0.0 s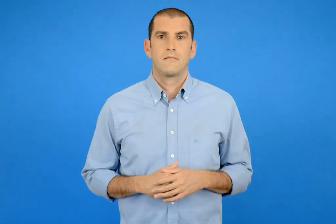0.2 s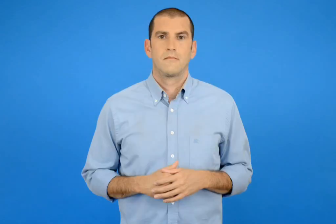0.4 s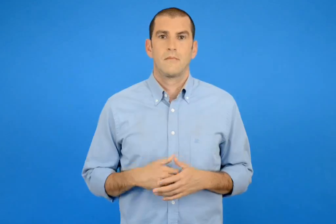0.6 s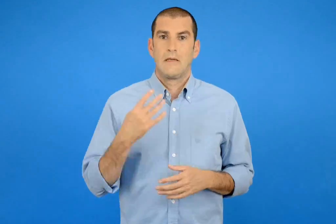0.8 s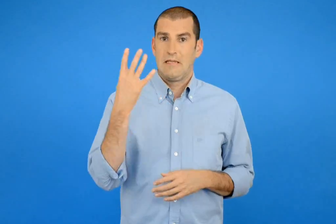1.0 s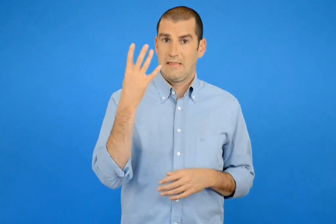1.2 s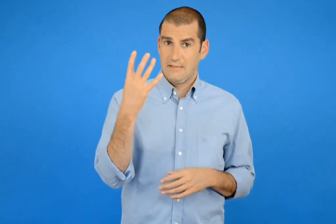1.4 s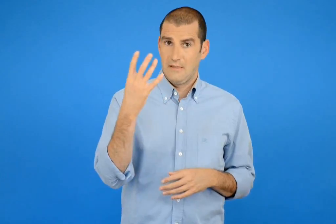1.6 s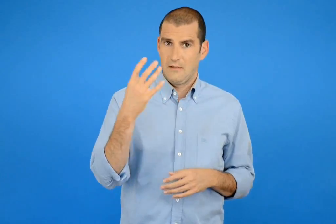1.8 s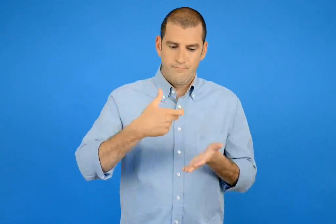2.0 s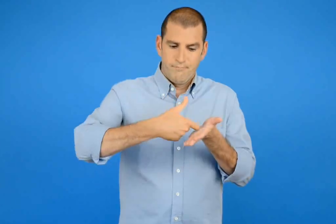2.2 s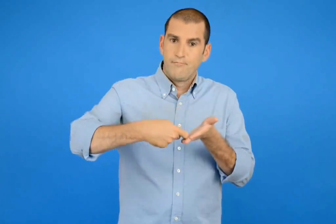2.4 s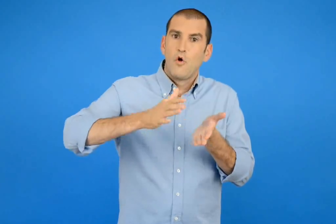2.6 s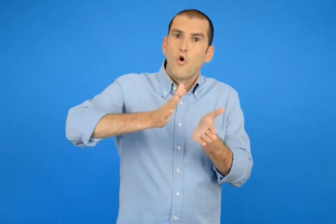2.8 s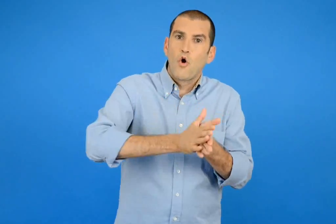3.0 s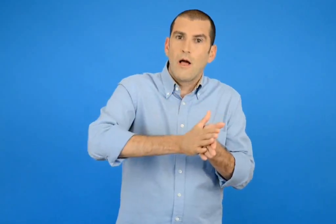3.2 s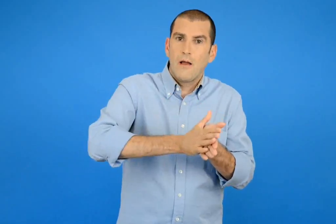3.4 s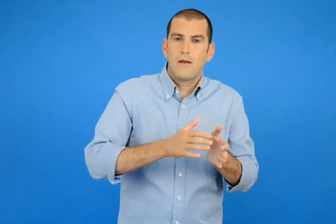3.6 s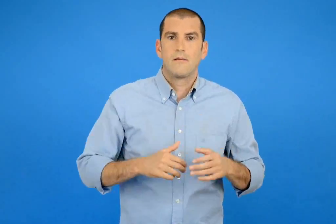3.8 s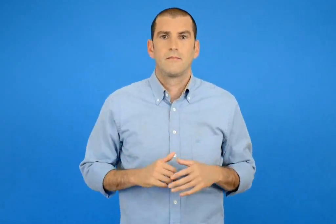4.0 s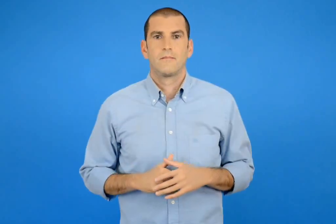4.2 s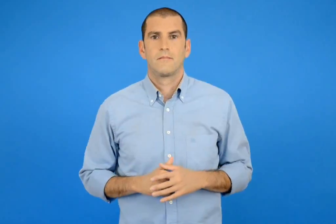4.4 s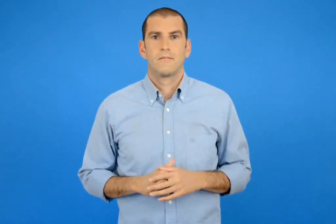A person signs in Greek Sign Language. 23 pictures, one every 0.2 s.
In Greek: 4 κολλά
